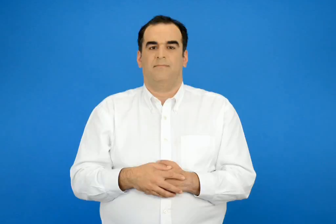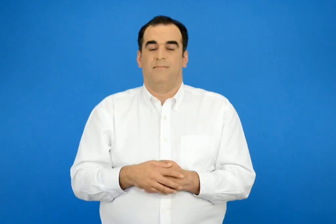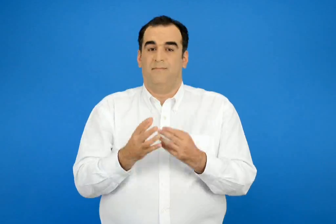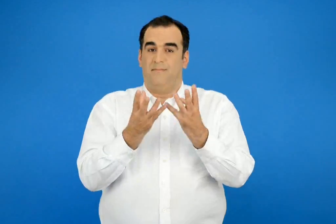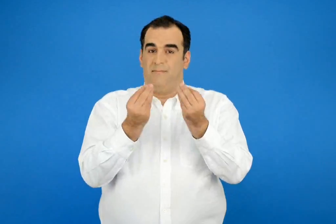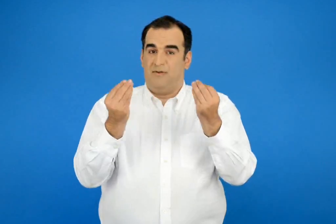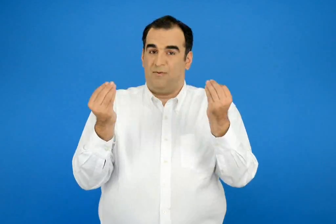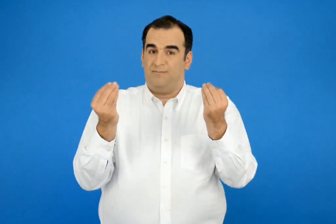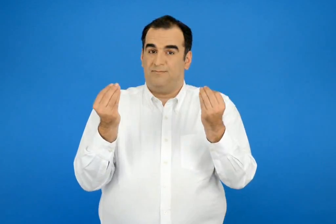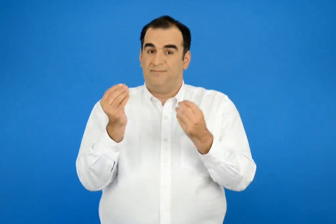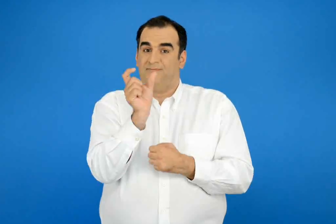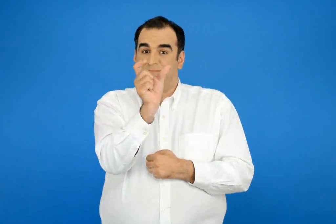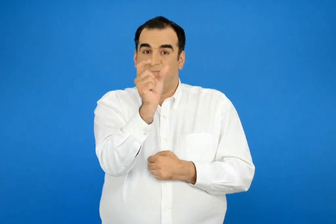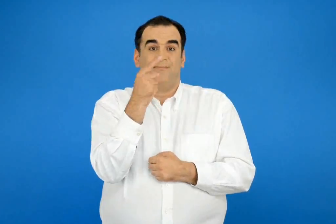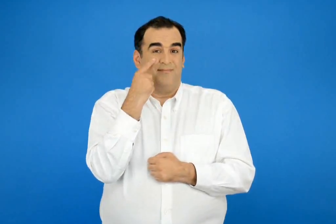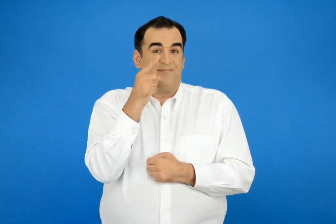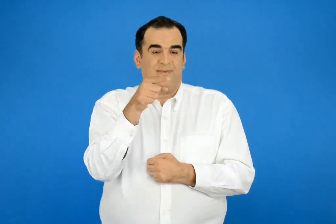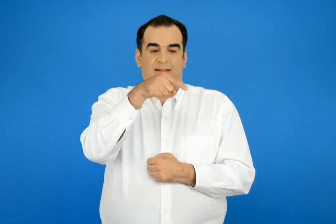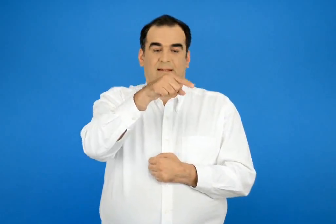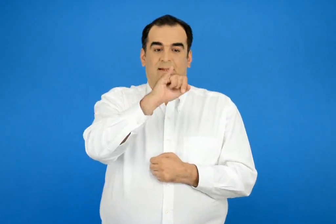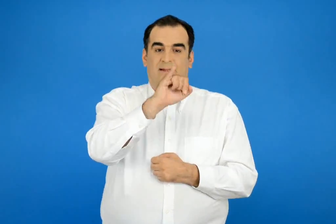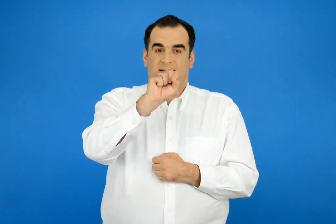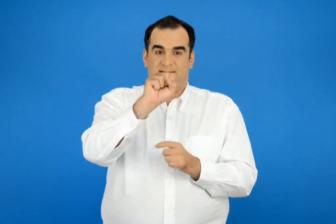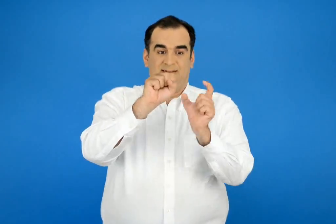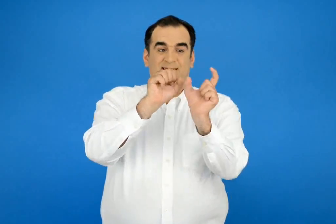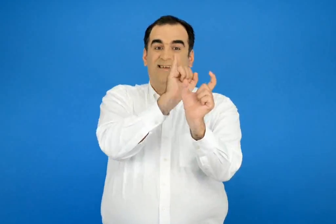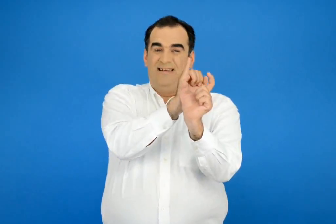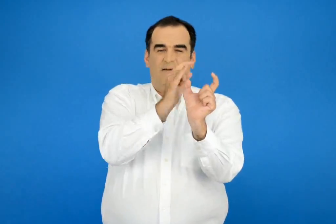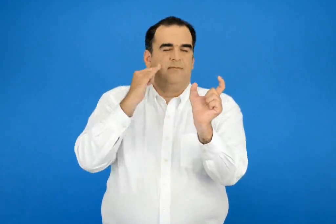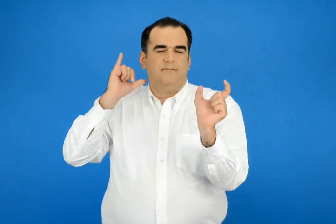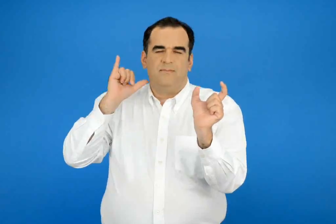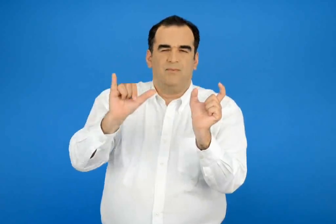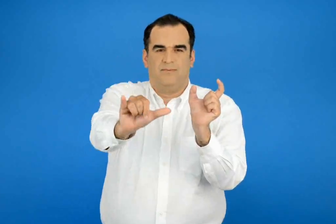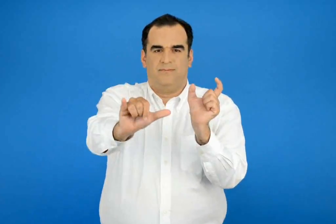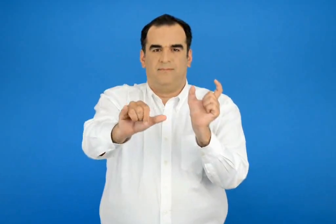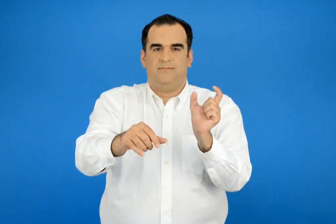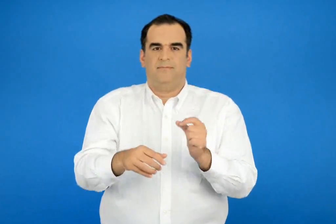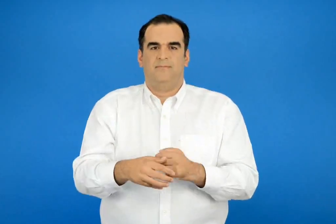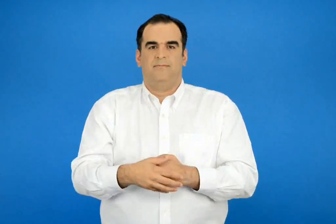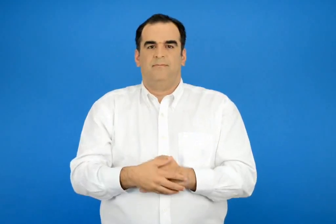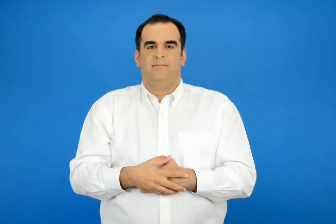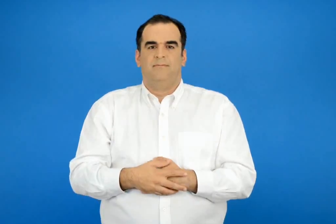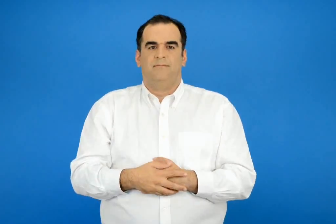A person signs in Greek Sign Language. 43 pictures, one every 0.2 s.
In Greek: στον πληθυντικό θα δεις γιώτα πάντοτε το τις
